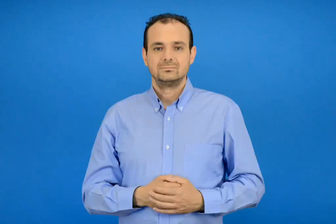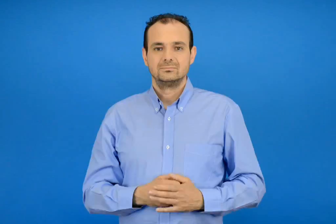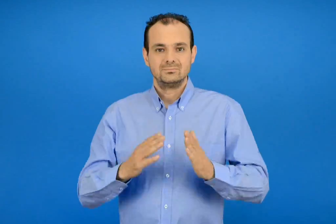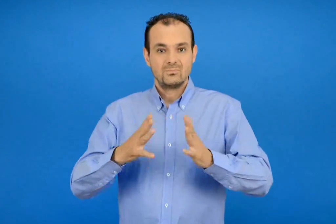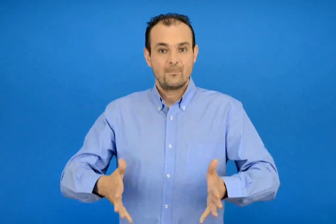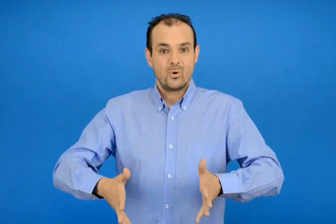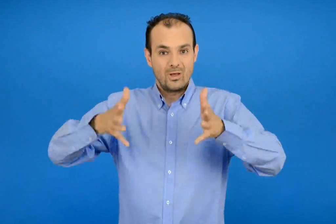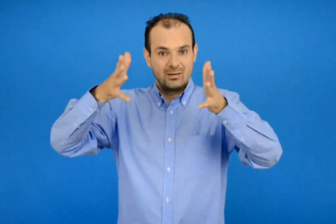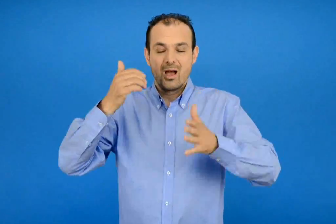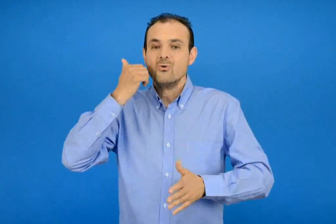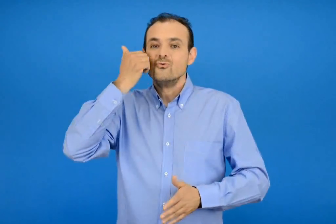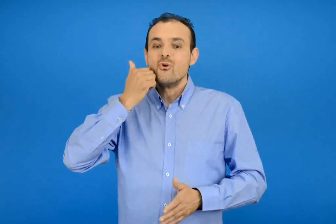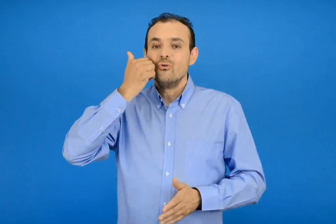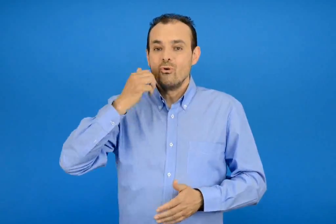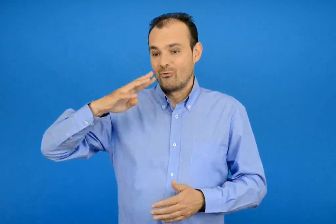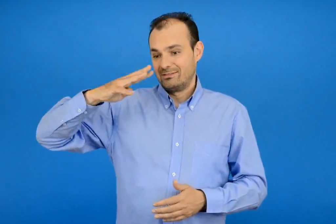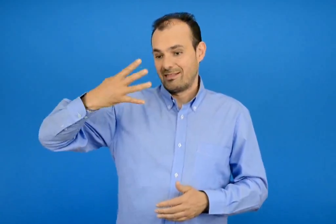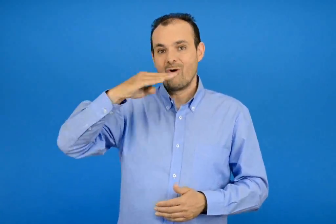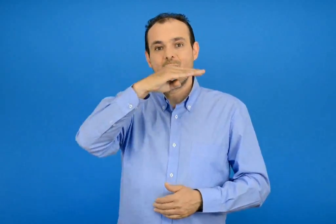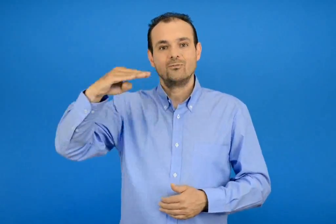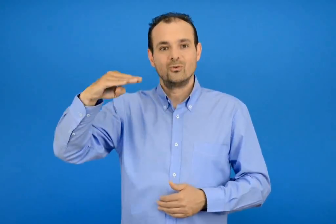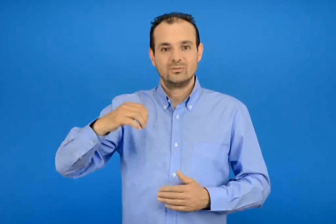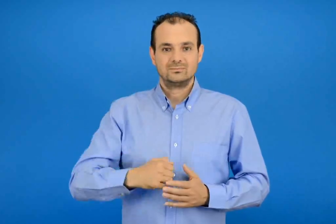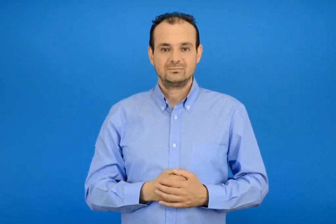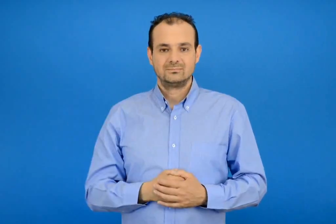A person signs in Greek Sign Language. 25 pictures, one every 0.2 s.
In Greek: τον 4ο όροφο στην κόκκινη πολυκατοικία
